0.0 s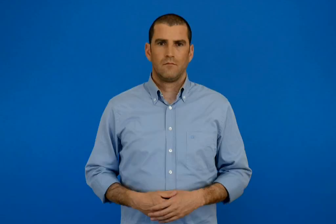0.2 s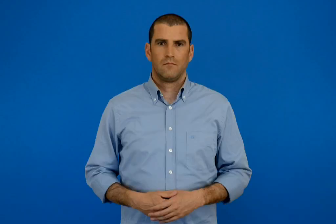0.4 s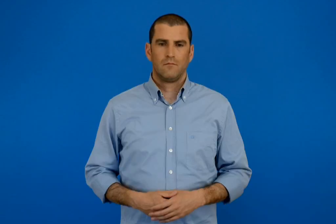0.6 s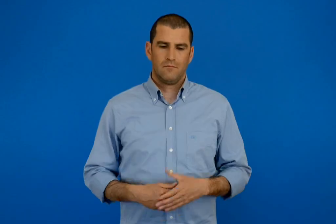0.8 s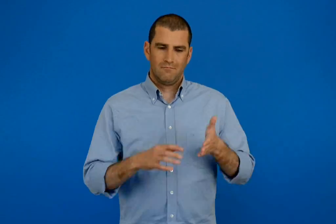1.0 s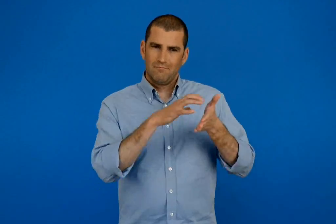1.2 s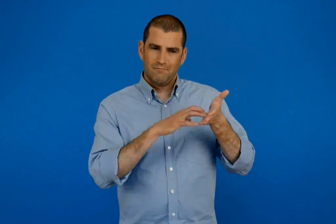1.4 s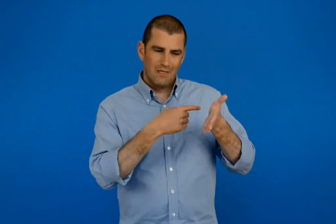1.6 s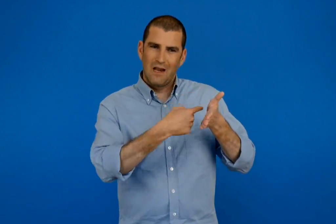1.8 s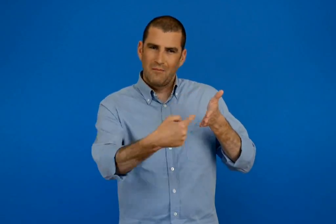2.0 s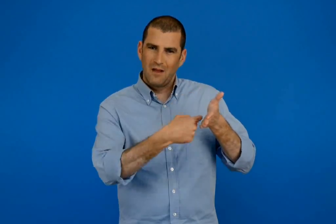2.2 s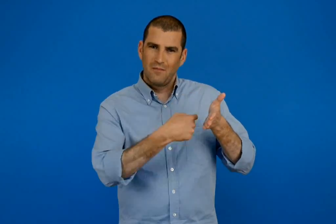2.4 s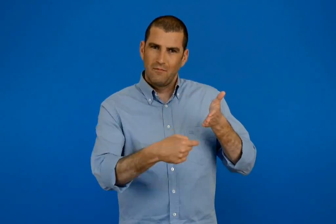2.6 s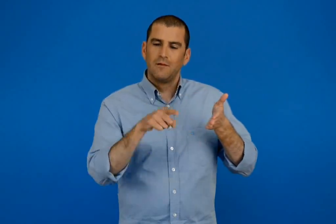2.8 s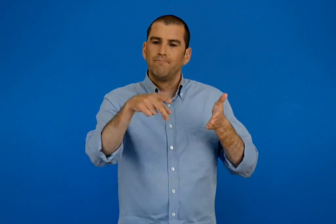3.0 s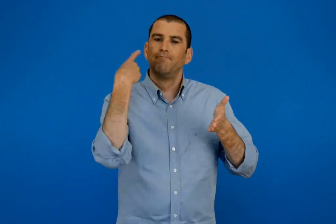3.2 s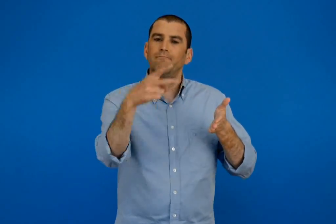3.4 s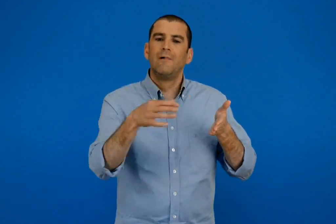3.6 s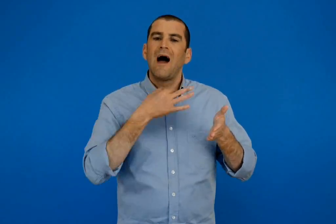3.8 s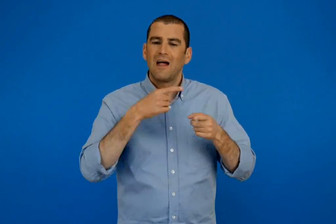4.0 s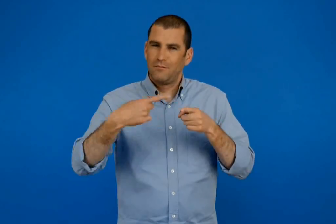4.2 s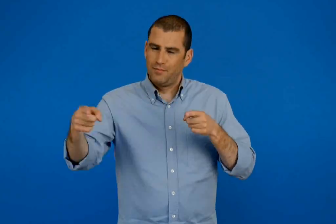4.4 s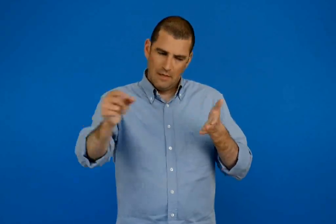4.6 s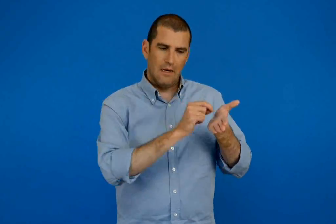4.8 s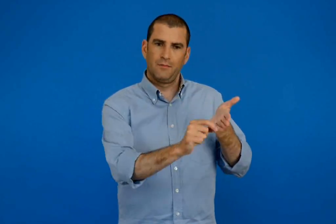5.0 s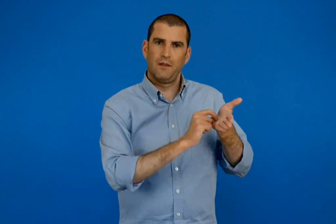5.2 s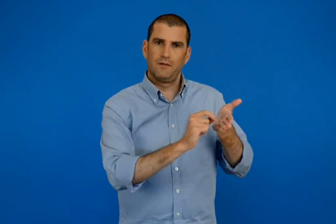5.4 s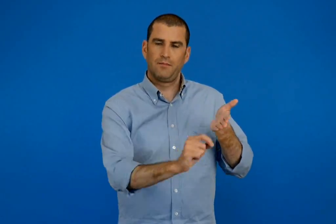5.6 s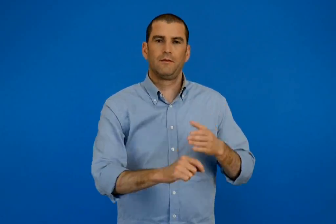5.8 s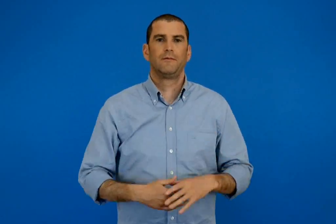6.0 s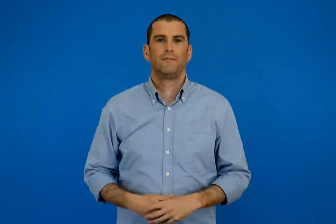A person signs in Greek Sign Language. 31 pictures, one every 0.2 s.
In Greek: να γράψεις μερικές από τις δίκες σου ανάγκες στις γραμμές
